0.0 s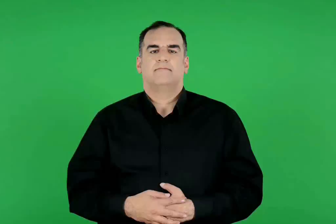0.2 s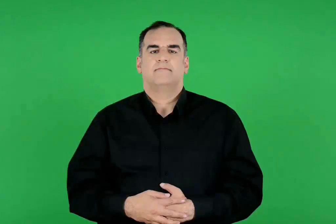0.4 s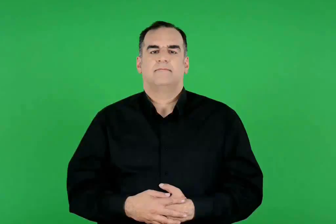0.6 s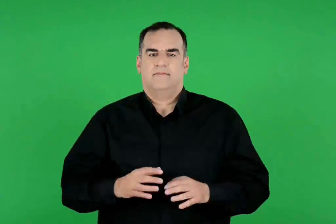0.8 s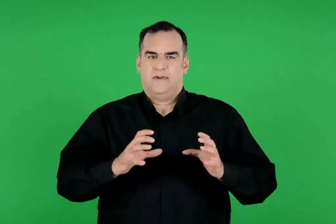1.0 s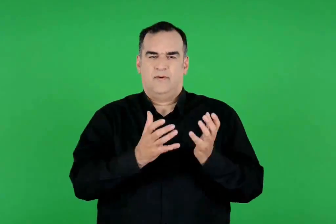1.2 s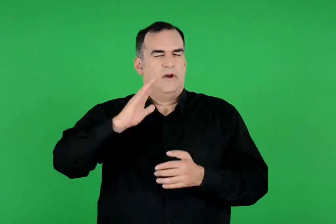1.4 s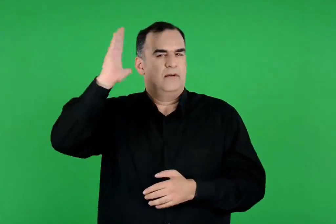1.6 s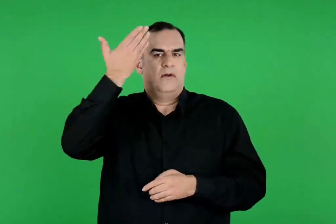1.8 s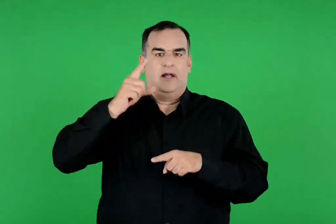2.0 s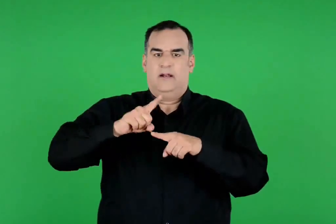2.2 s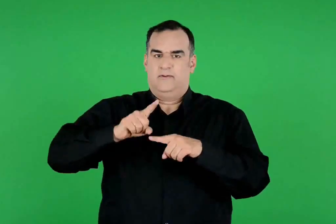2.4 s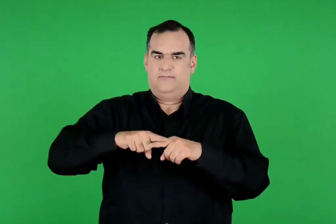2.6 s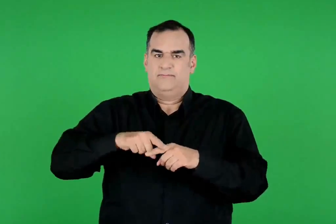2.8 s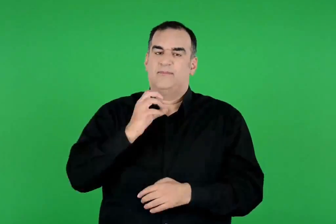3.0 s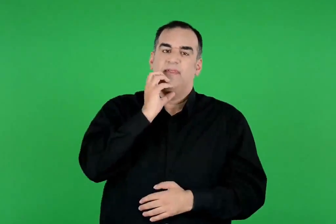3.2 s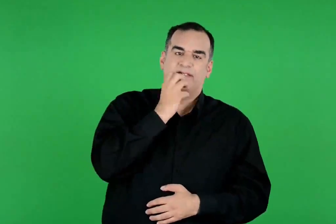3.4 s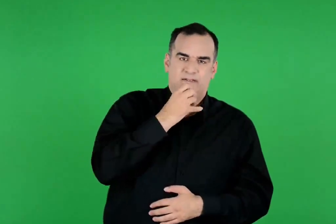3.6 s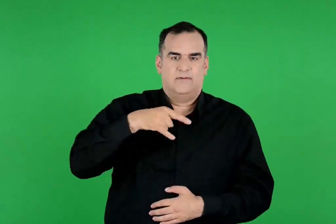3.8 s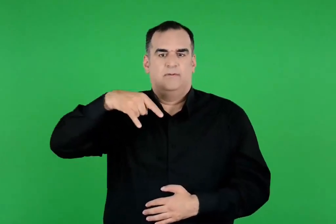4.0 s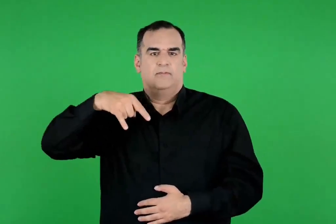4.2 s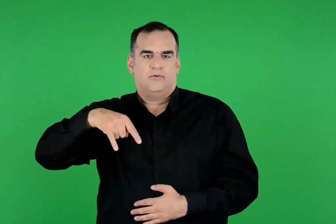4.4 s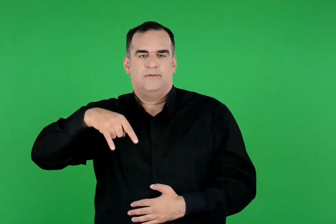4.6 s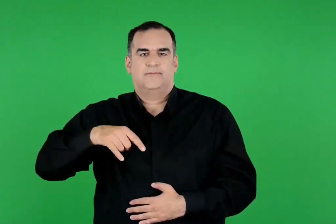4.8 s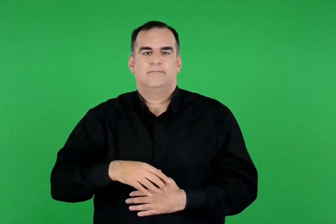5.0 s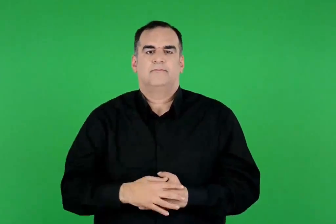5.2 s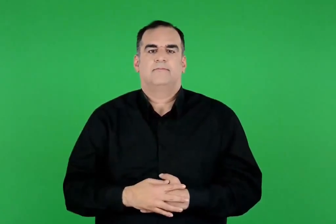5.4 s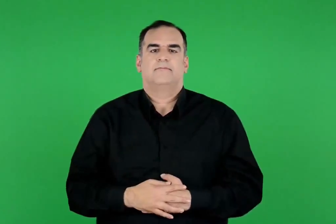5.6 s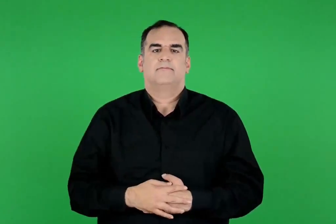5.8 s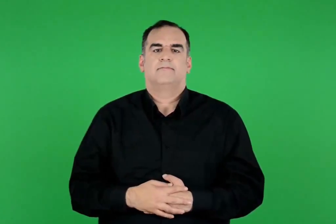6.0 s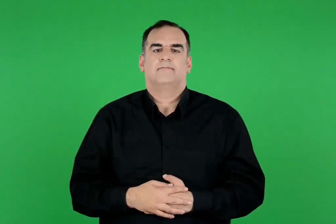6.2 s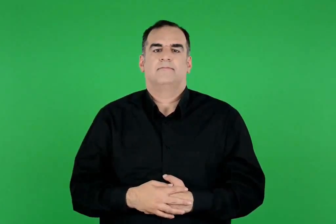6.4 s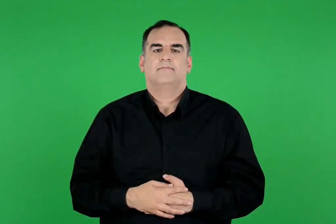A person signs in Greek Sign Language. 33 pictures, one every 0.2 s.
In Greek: θησέας και προκρούστης. από αρχαίο ελληνικό αγγείο
